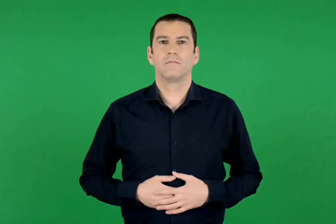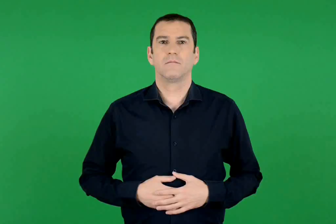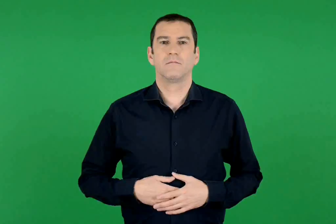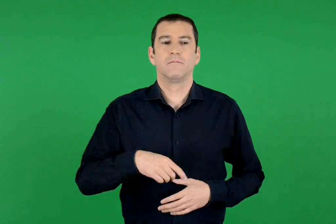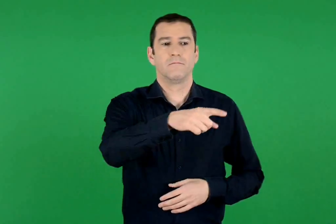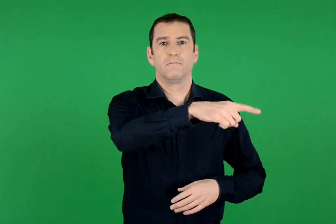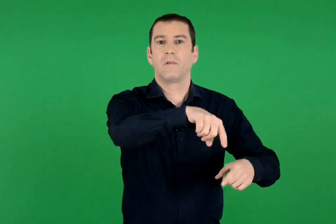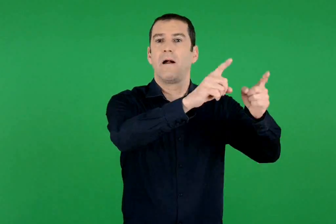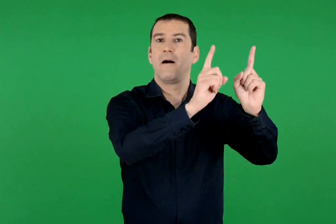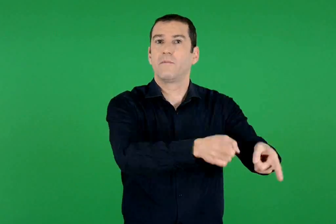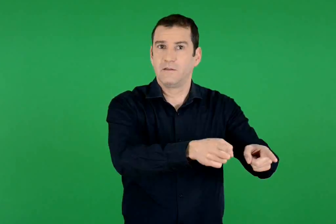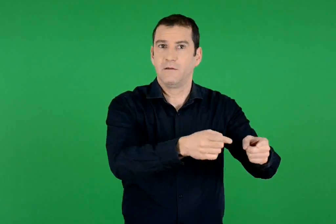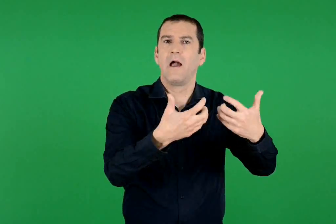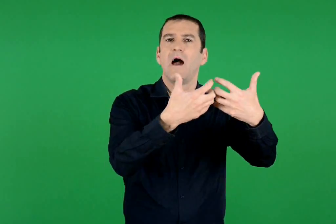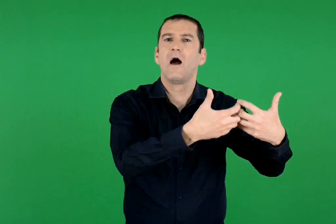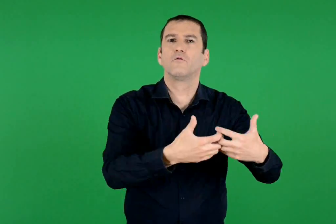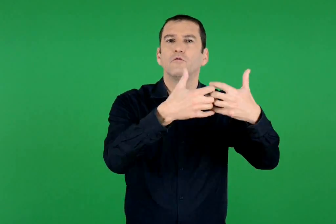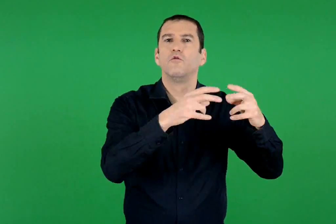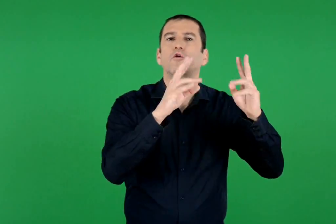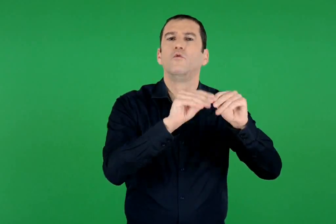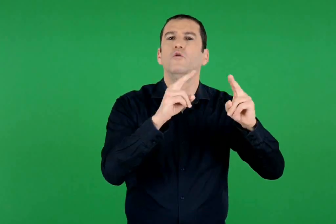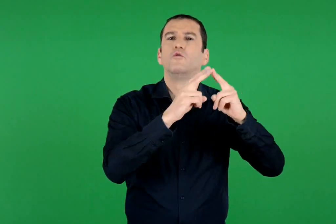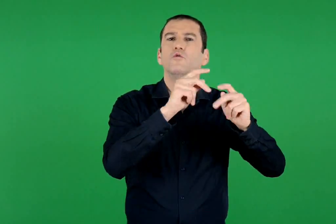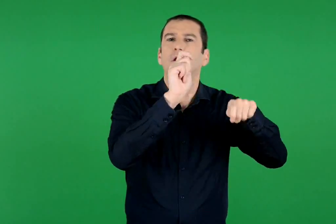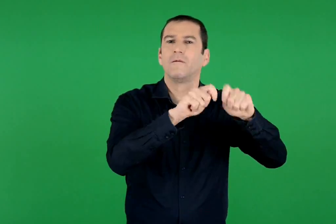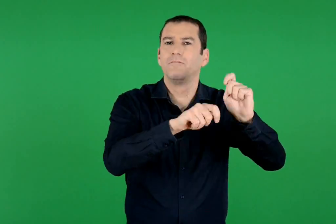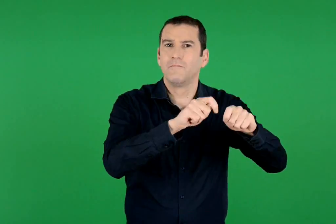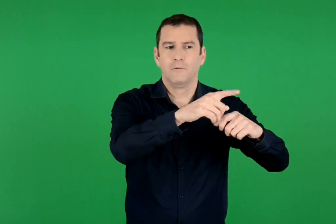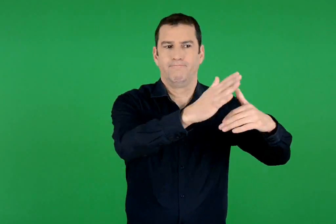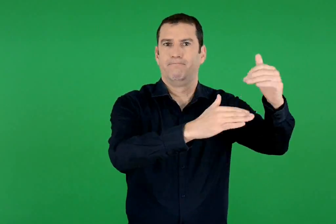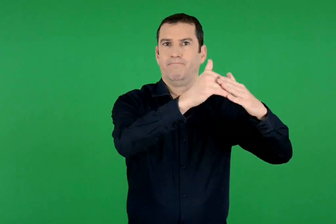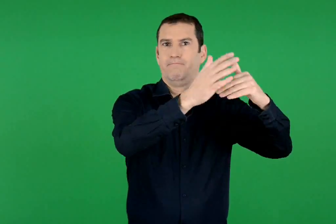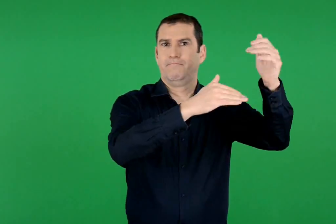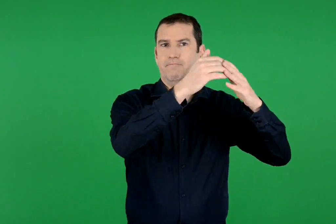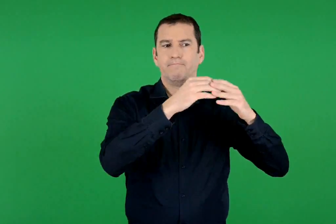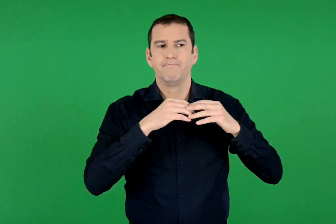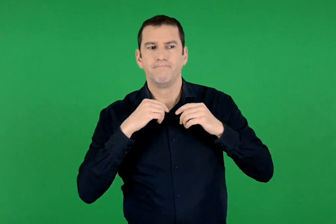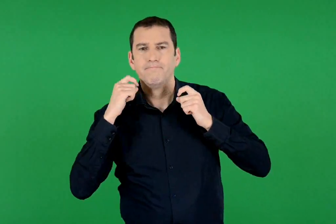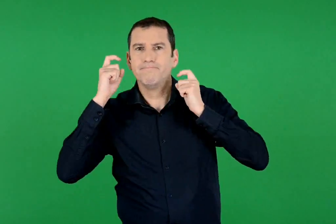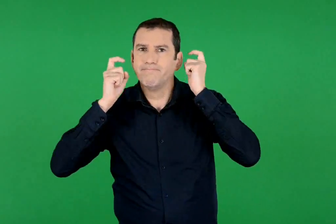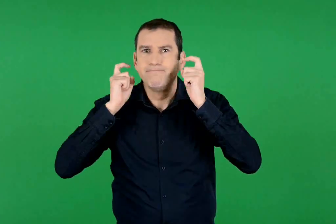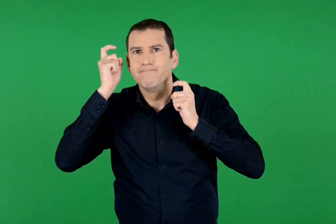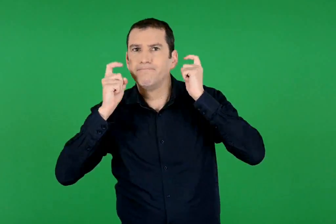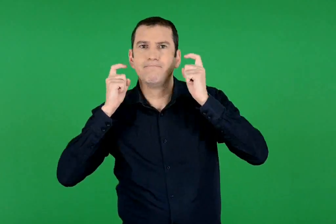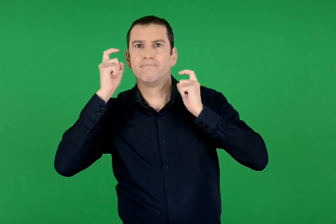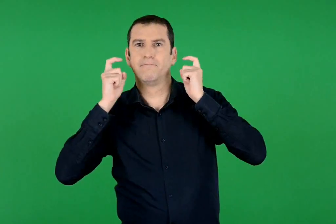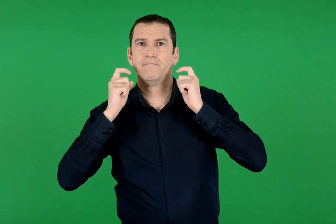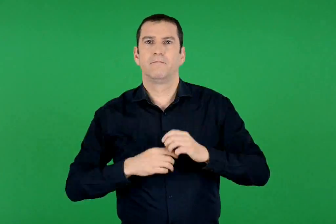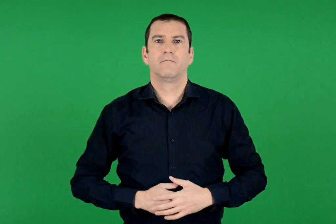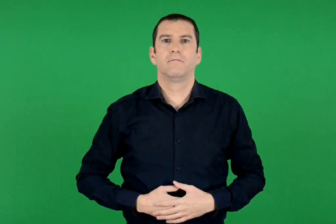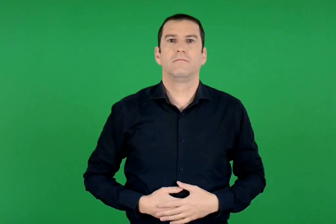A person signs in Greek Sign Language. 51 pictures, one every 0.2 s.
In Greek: η απόφαση για την ανέγερση του εργοστασίου σοκολατοποιίας προβληματίζει
